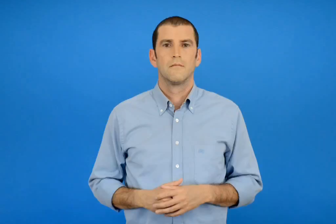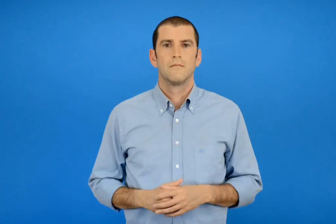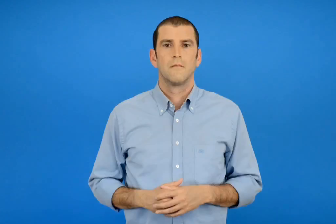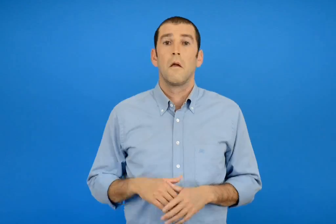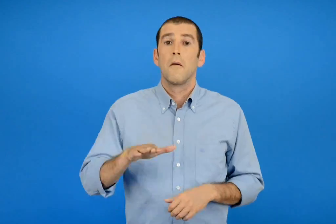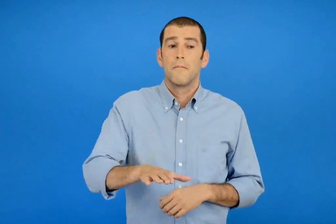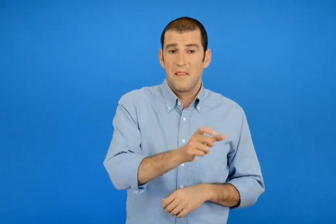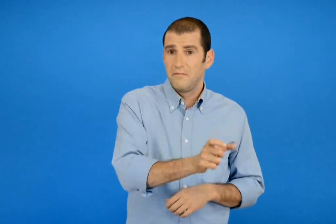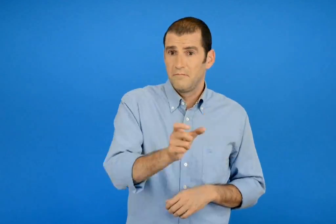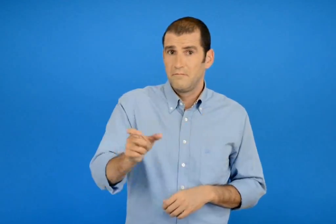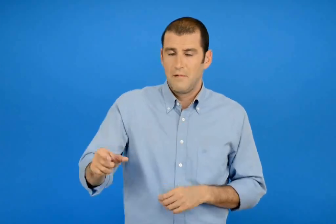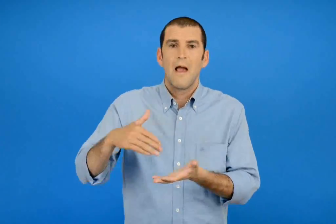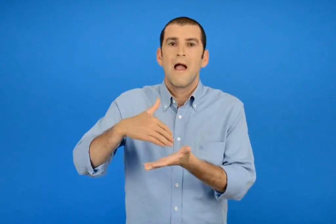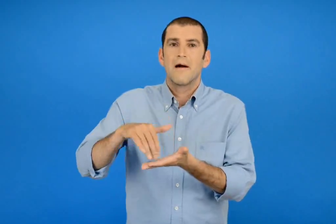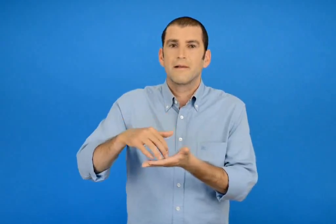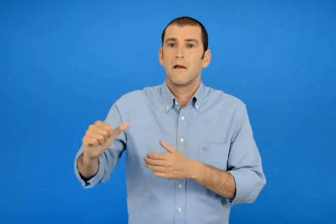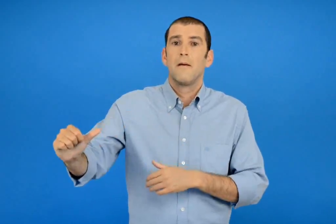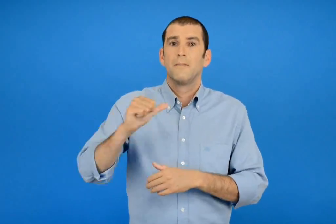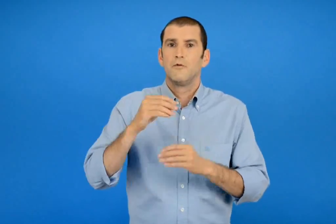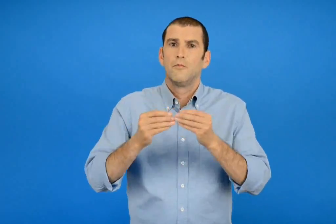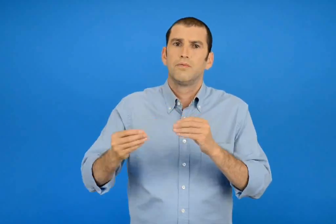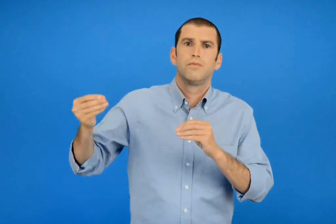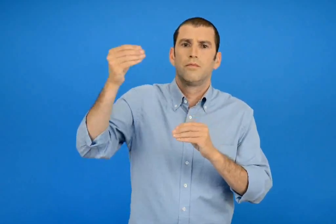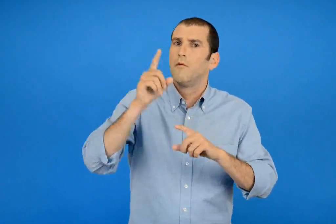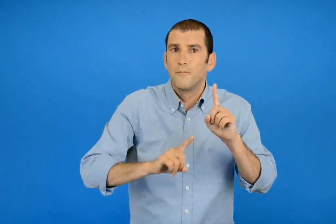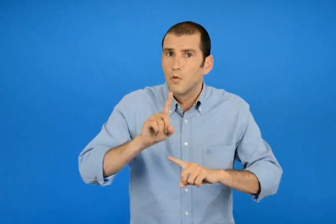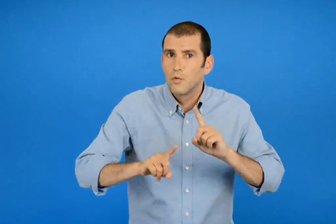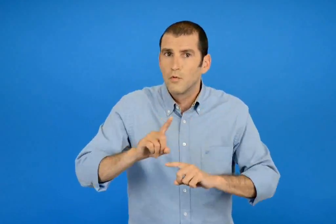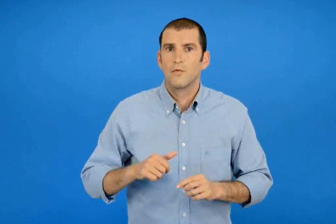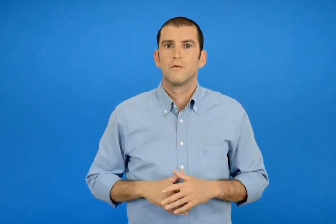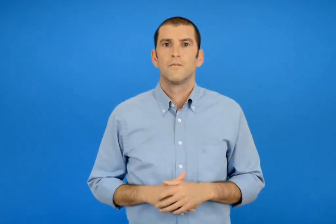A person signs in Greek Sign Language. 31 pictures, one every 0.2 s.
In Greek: ποιό παιδί πηρέ τα περισσότερα ρέστα ;
